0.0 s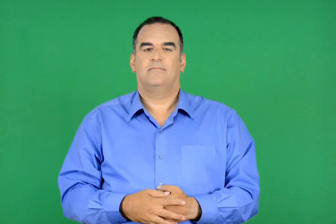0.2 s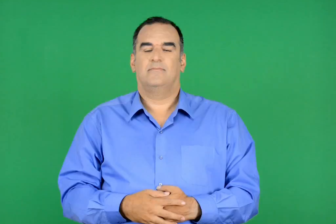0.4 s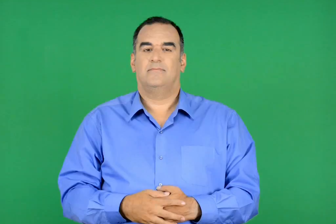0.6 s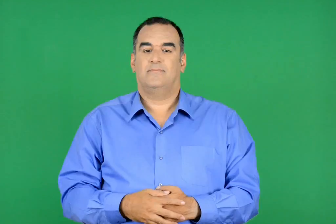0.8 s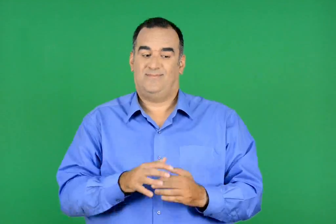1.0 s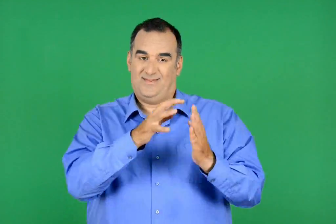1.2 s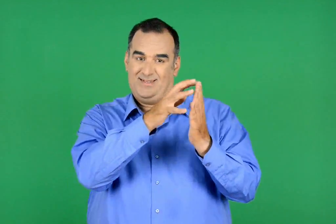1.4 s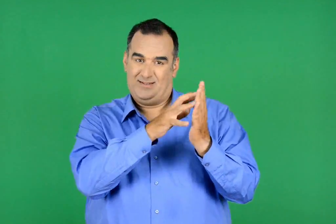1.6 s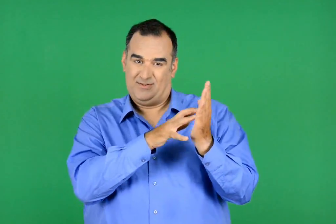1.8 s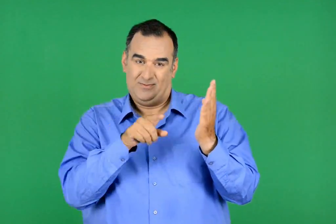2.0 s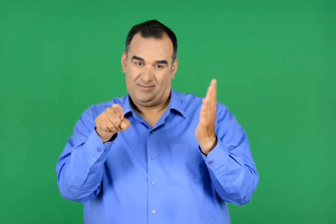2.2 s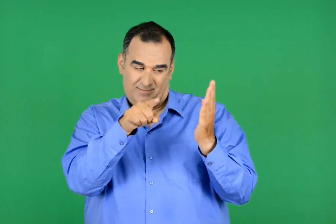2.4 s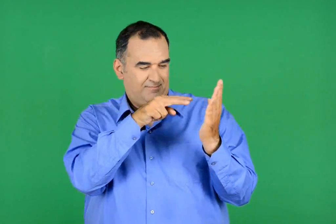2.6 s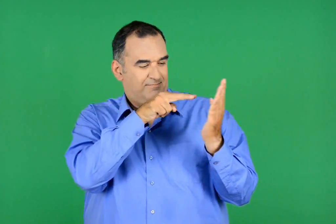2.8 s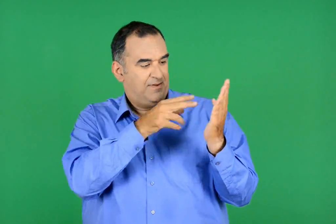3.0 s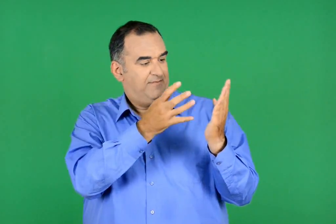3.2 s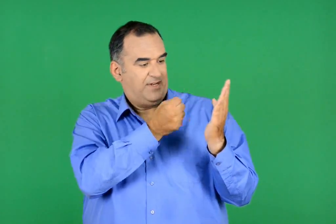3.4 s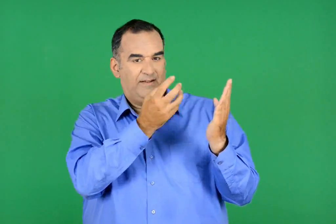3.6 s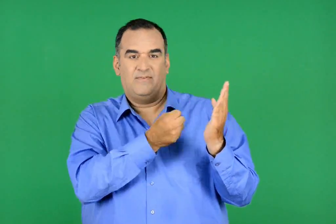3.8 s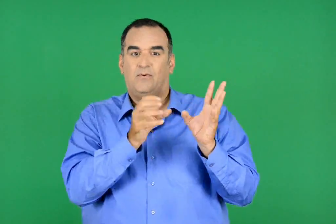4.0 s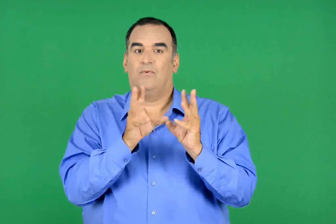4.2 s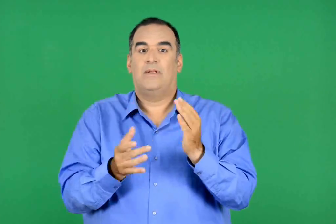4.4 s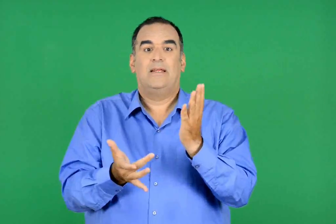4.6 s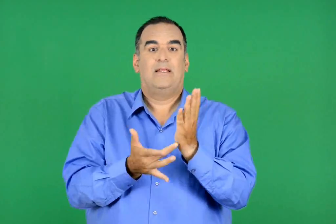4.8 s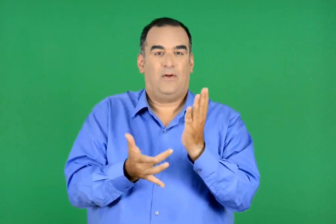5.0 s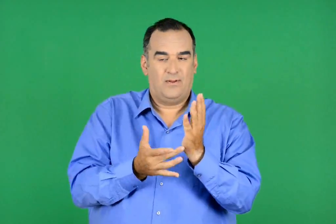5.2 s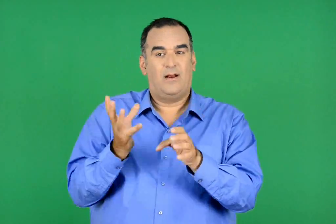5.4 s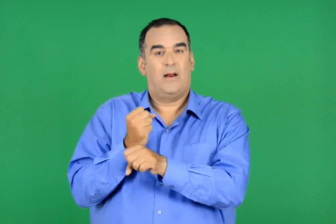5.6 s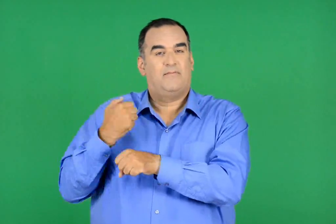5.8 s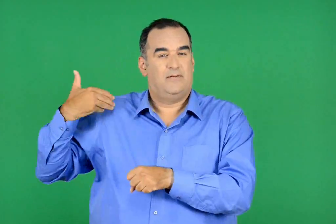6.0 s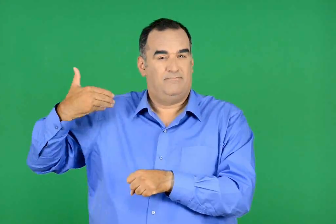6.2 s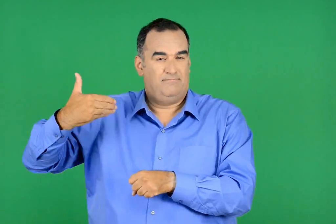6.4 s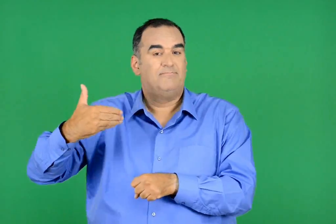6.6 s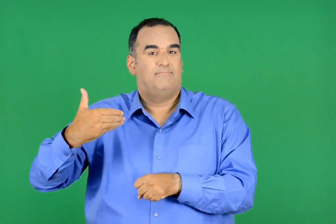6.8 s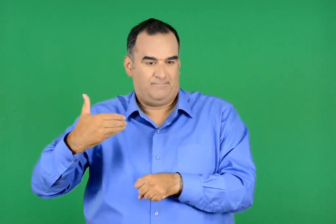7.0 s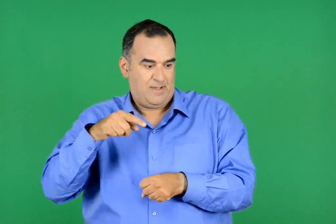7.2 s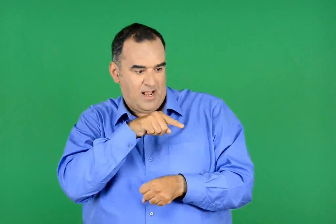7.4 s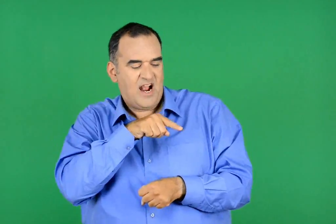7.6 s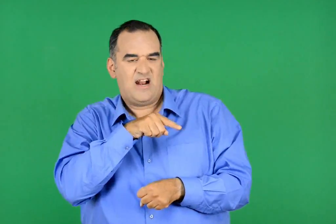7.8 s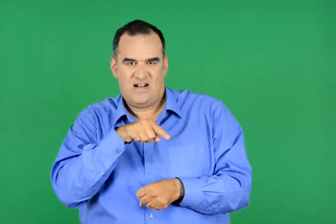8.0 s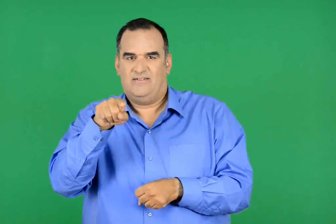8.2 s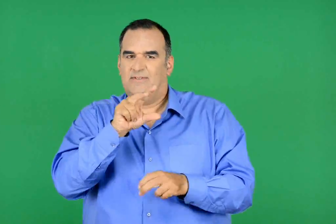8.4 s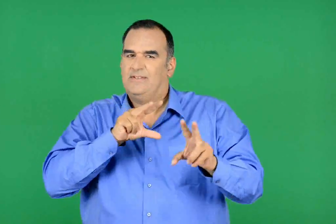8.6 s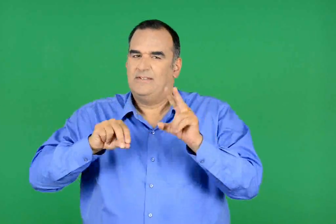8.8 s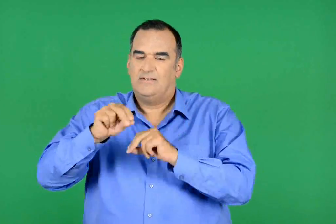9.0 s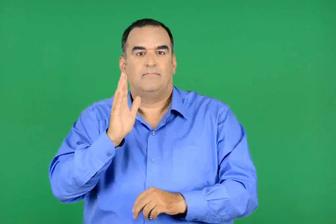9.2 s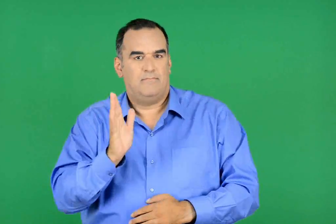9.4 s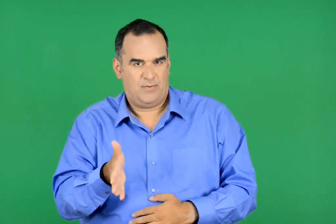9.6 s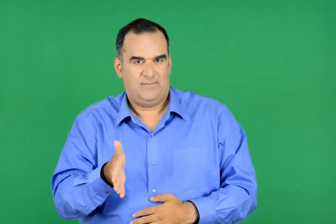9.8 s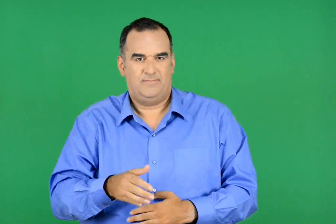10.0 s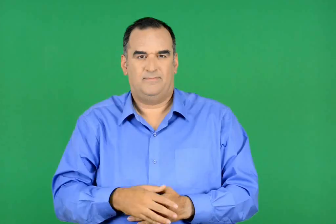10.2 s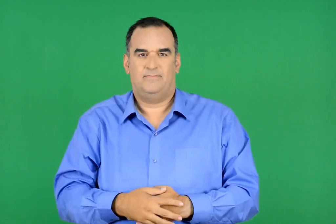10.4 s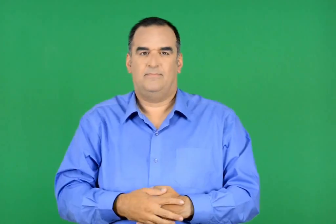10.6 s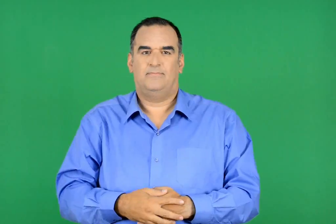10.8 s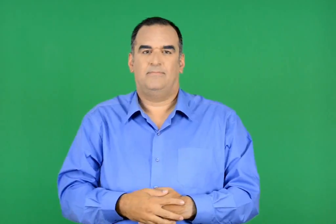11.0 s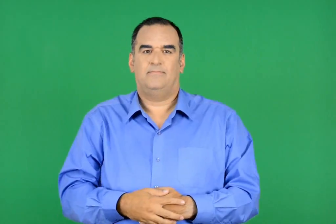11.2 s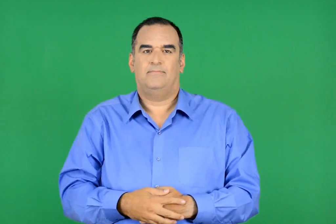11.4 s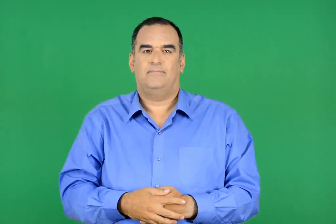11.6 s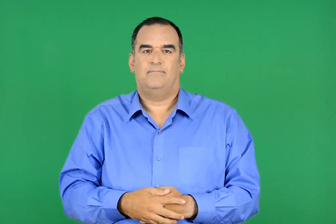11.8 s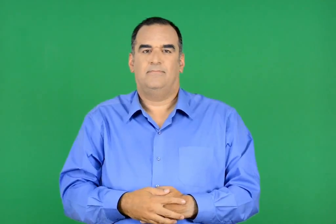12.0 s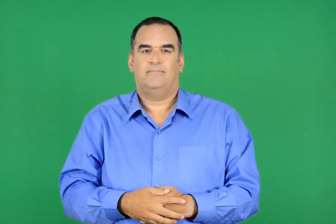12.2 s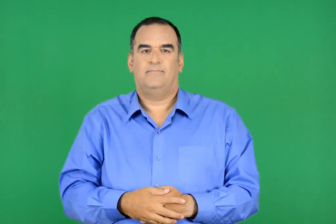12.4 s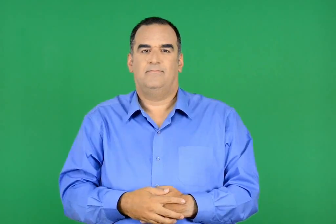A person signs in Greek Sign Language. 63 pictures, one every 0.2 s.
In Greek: βρίσκουμε στο κείμενο τους ποικίλους τρόπους με τους οποίους χρησιμοποιείται η τεχνολογία και τα επιτεύγματά της. μπορούμε να συζητήσουμε για αυτούς
